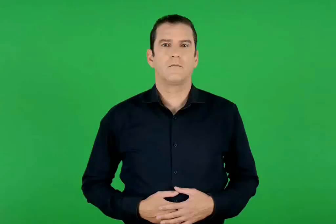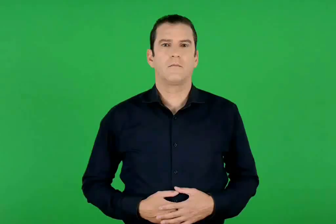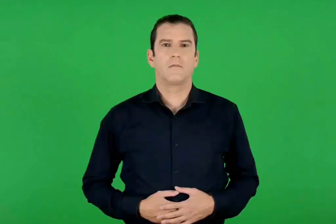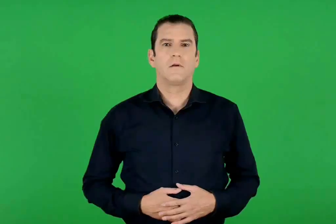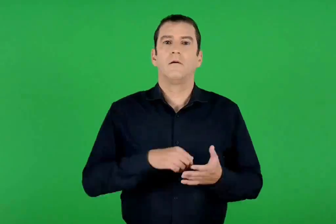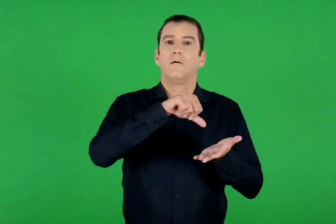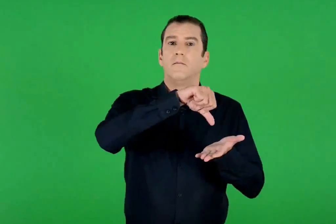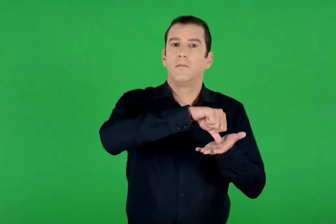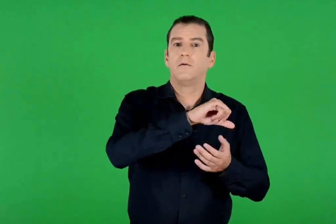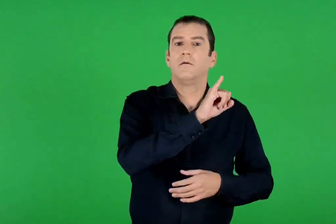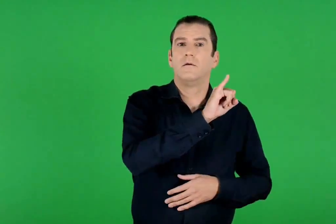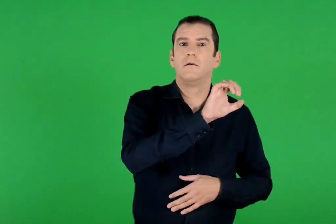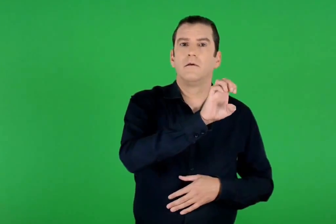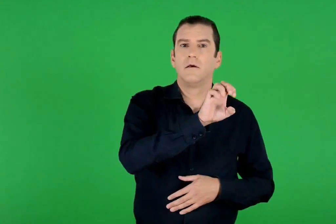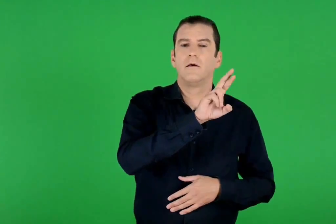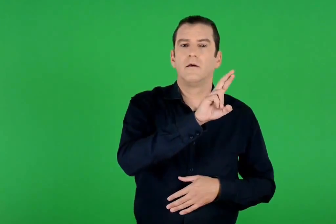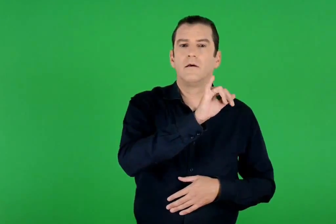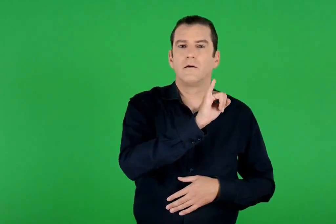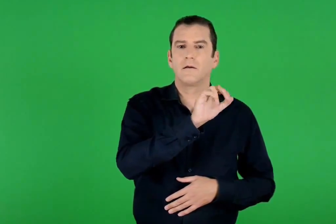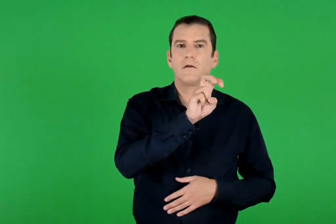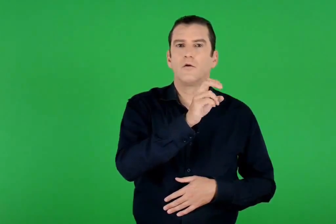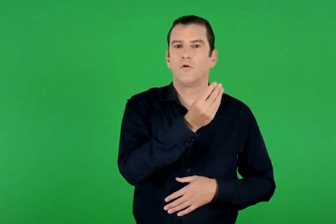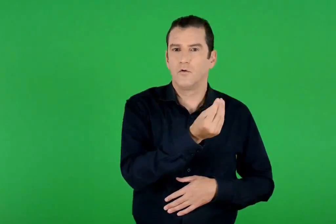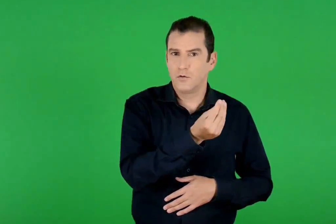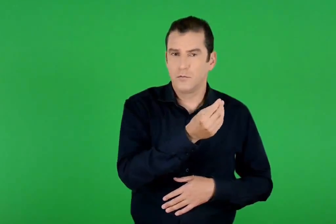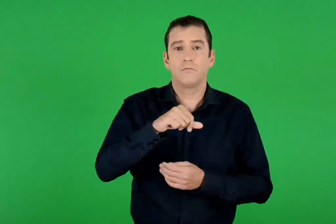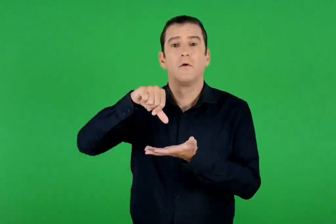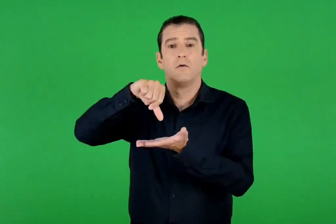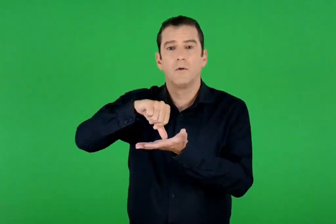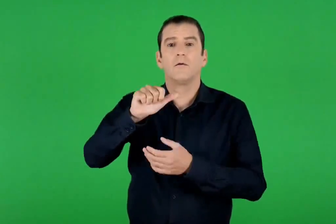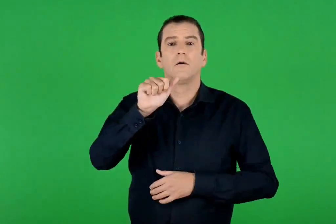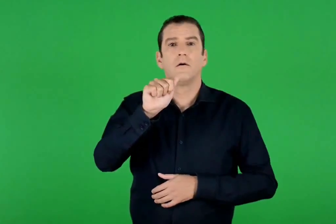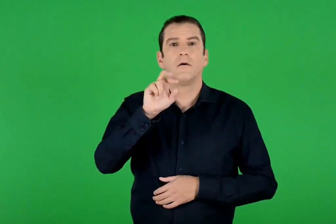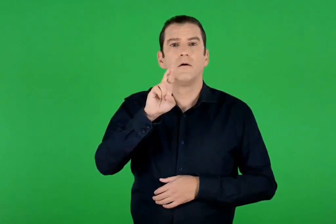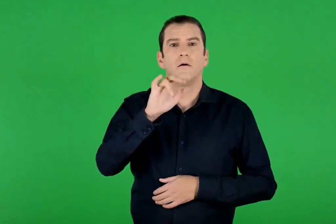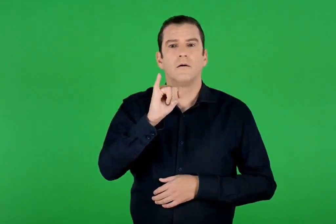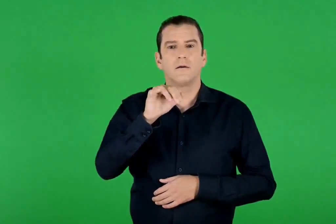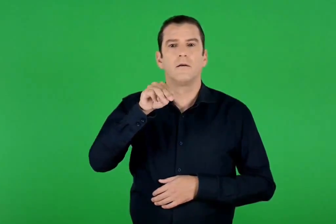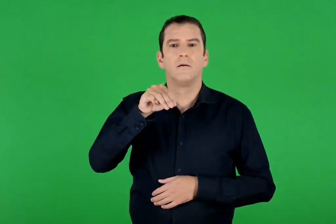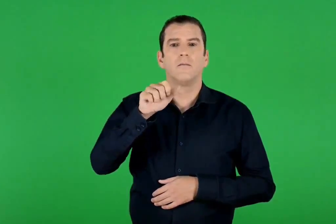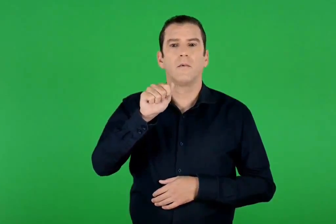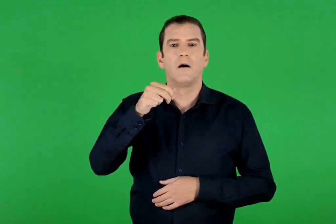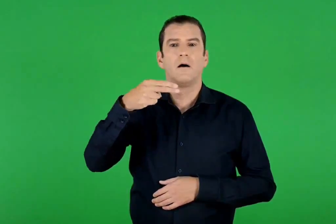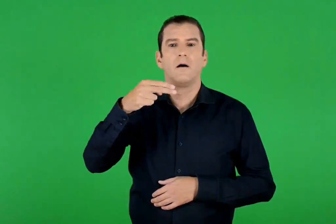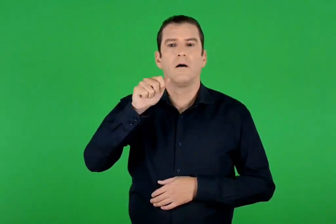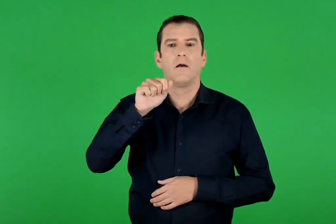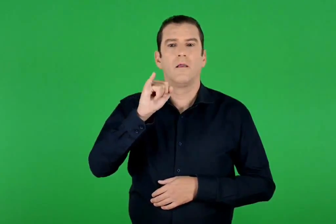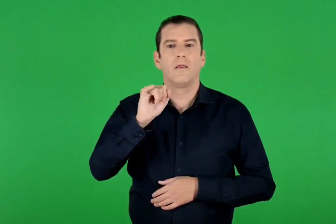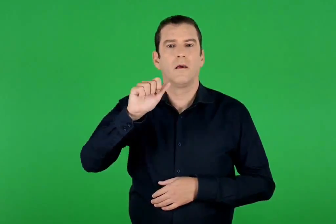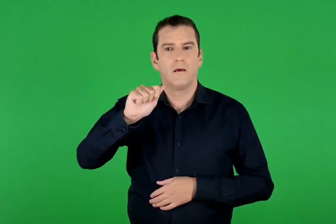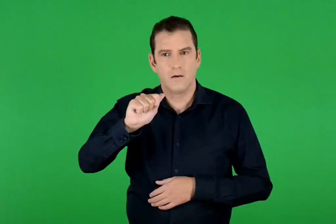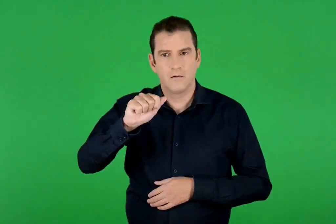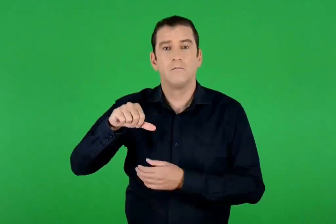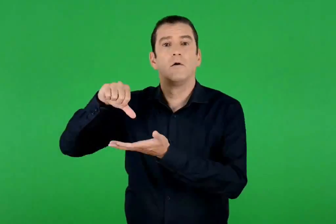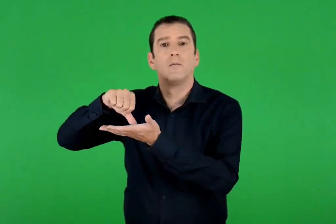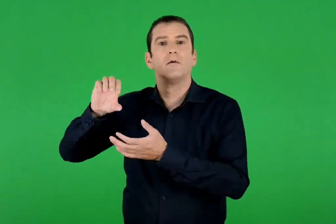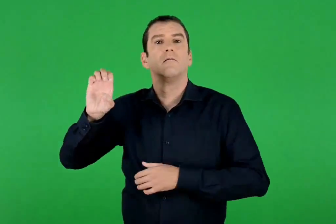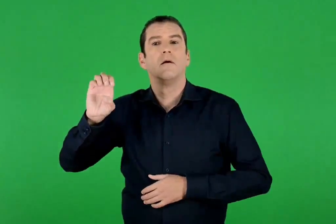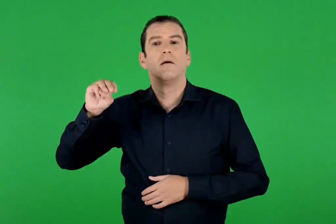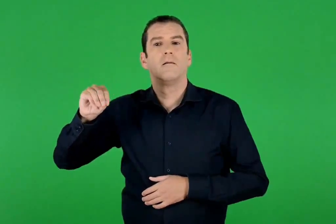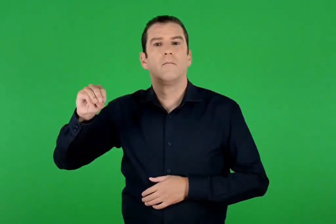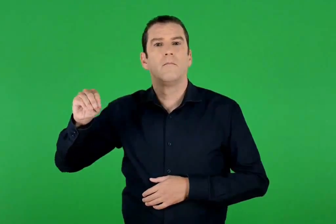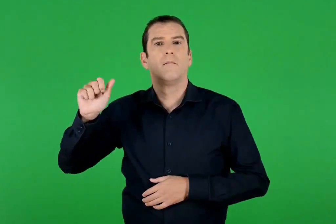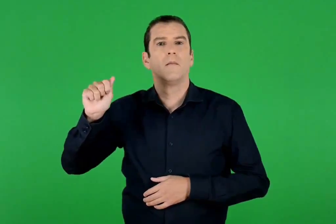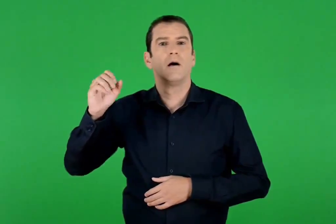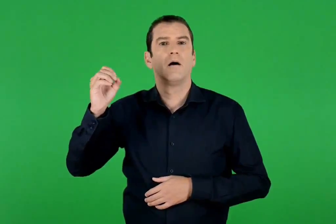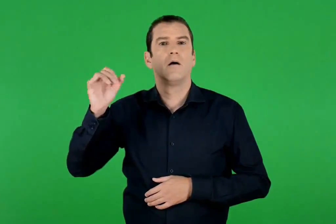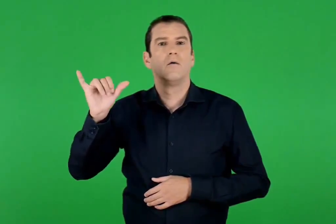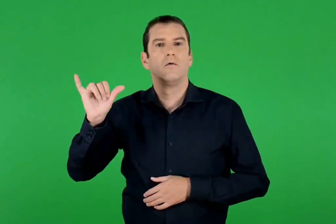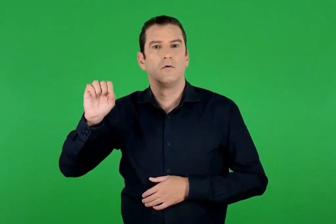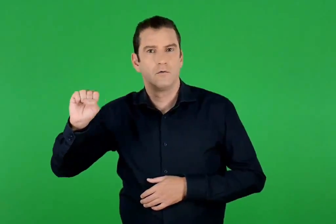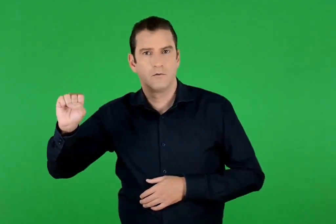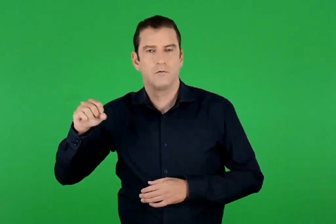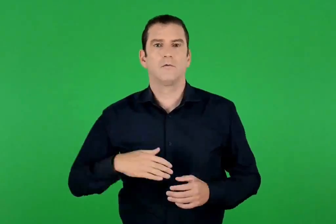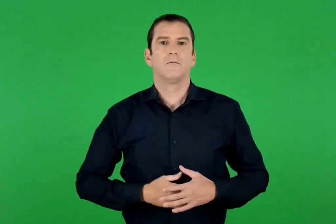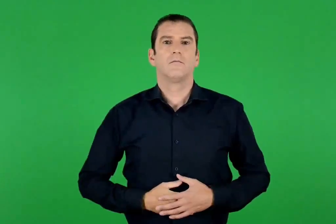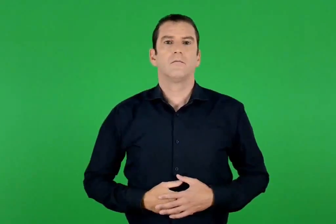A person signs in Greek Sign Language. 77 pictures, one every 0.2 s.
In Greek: η ιεριχώ , η αριμαθαία , η εμμαούς
